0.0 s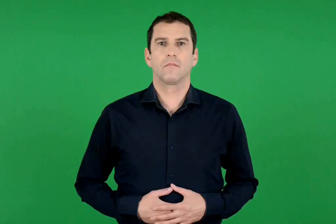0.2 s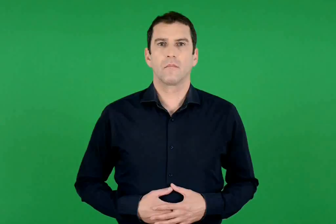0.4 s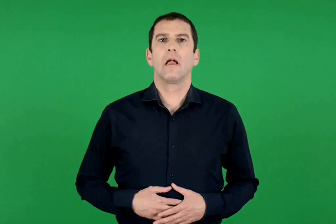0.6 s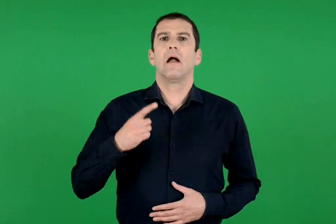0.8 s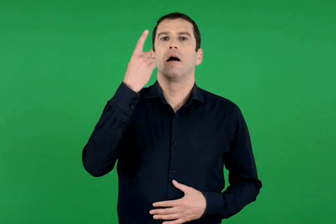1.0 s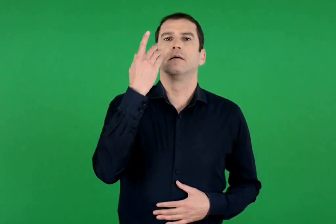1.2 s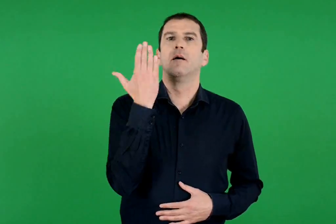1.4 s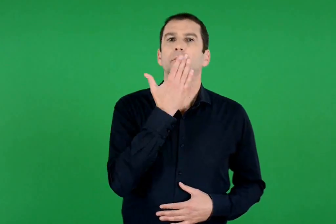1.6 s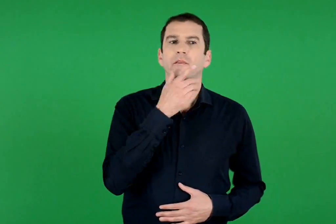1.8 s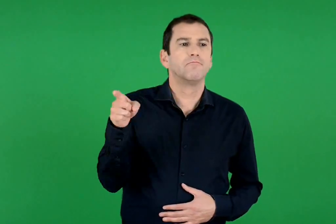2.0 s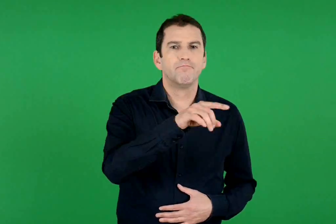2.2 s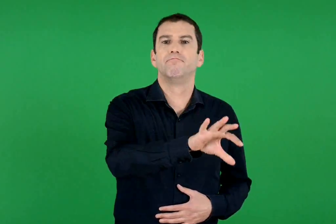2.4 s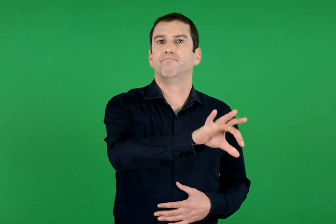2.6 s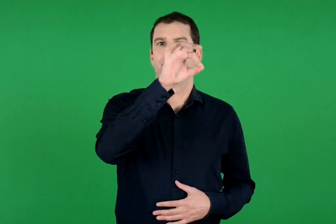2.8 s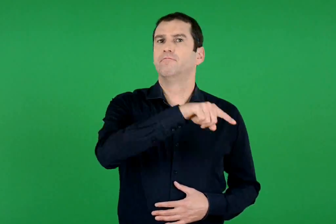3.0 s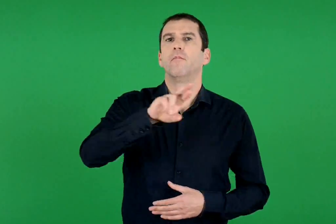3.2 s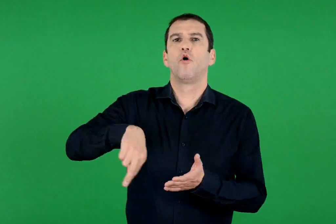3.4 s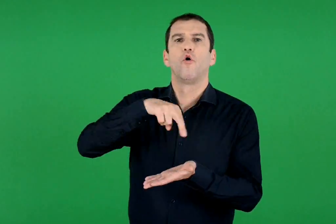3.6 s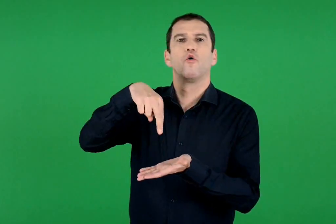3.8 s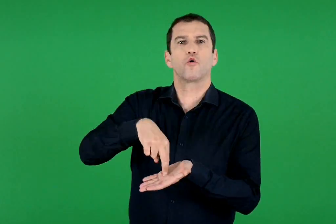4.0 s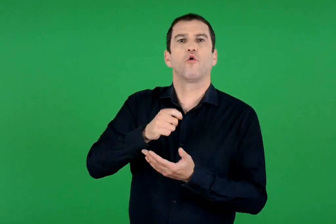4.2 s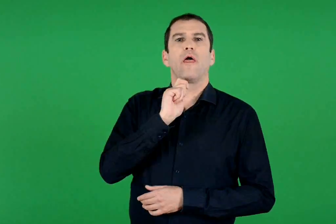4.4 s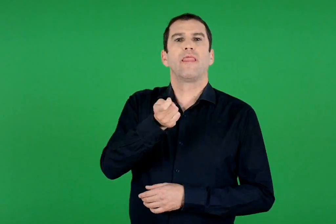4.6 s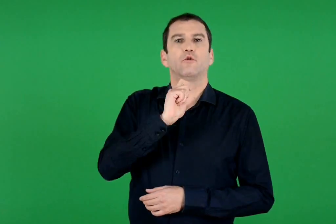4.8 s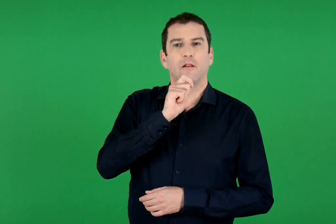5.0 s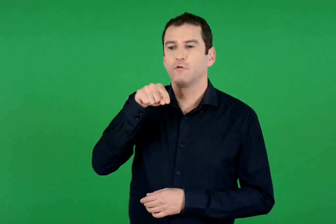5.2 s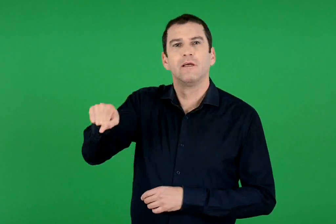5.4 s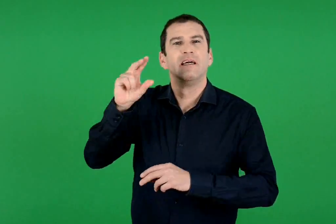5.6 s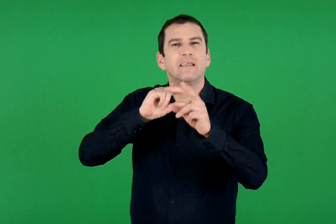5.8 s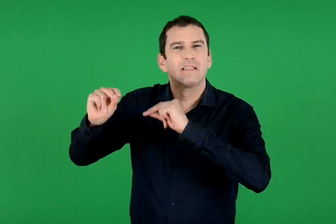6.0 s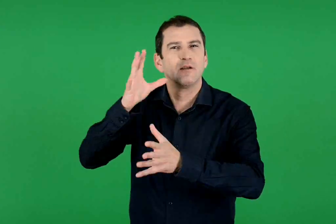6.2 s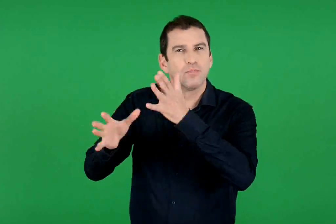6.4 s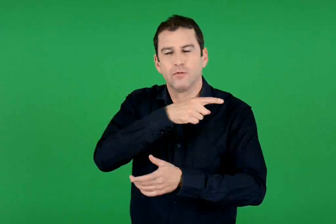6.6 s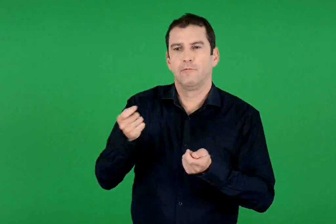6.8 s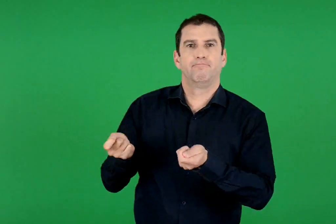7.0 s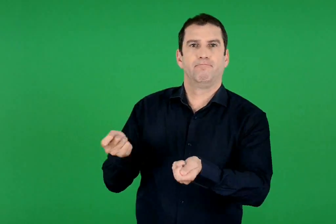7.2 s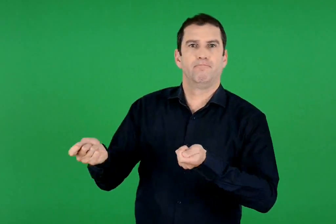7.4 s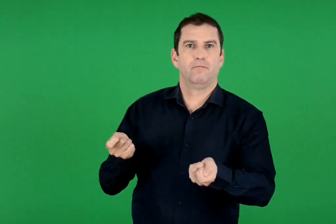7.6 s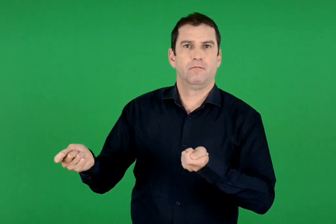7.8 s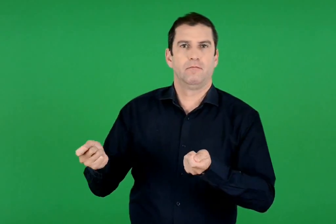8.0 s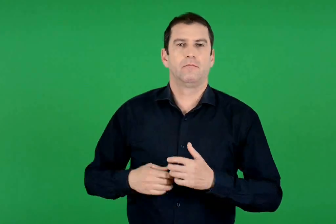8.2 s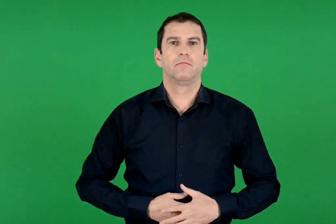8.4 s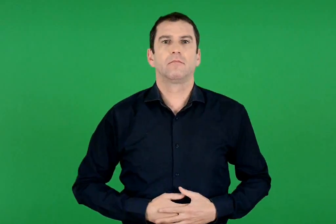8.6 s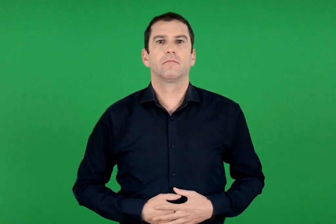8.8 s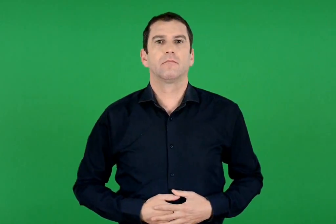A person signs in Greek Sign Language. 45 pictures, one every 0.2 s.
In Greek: ένας μαθητής ορίζεται ως ο δημοσιογράφος που θα συντονίσει τη συζήτηση
